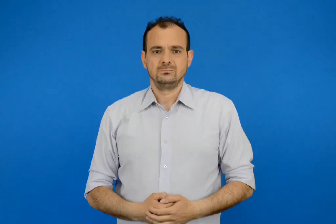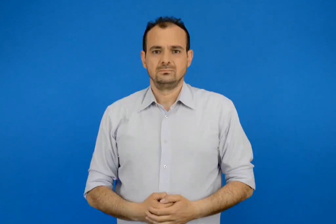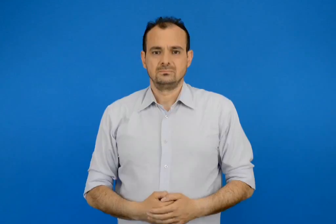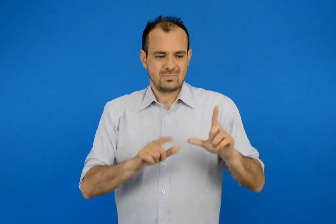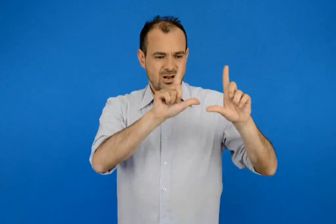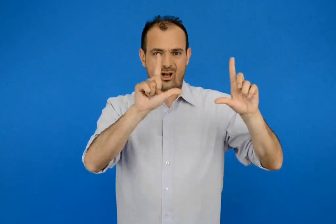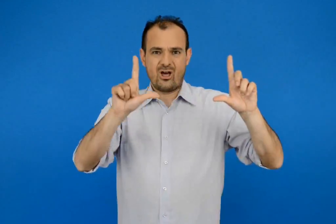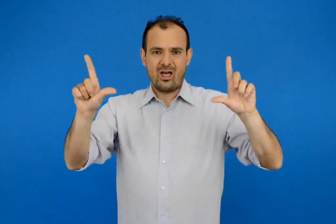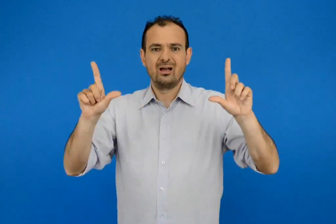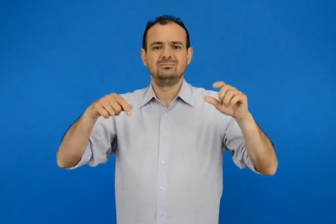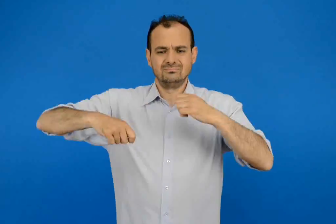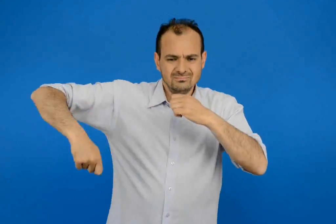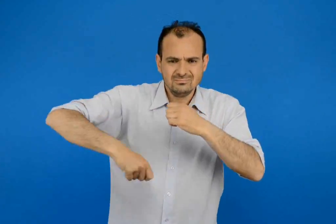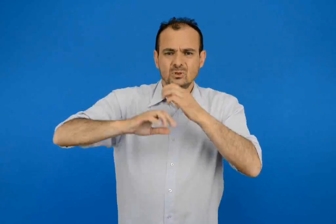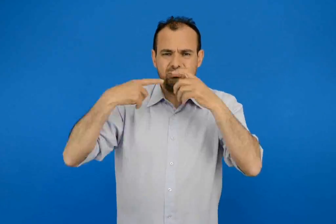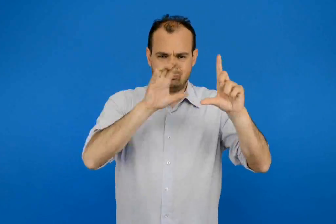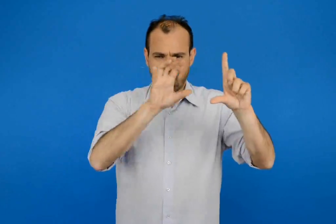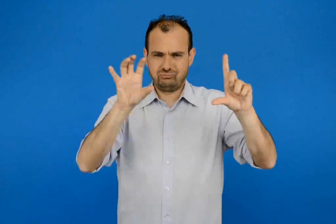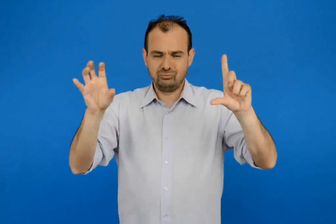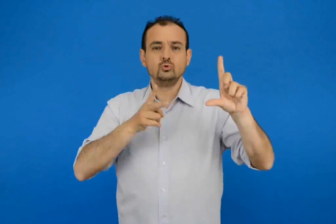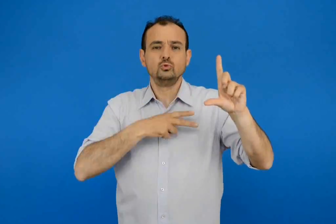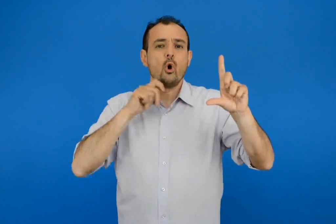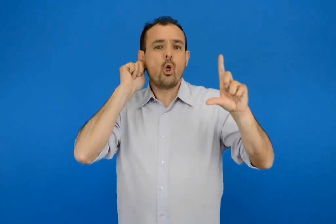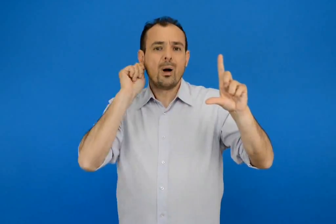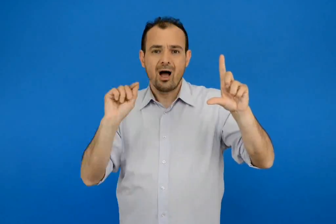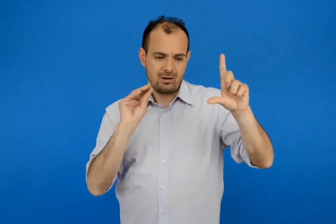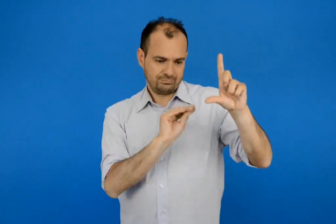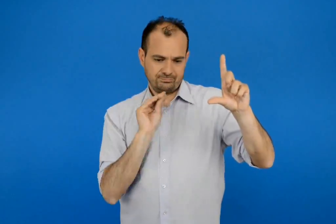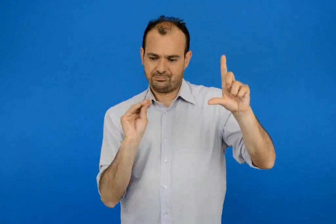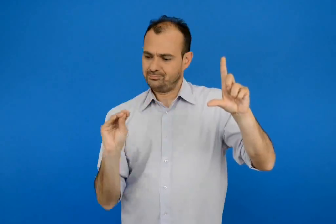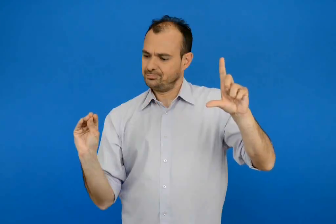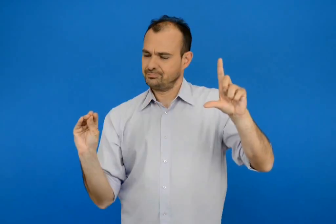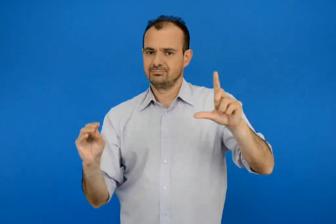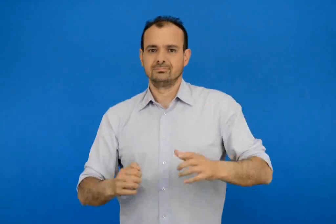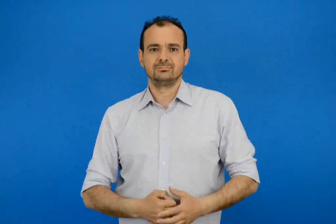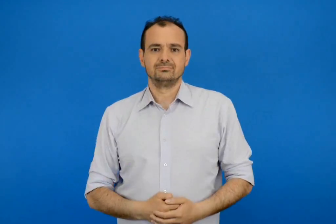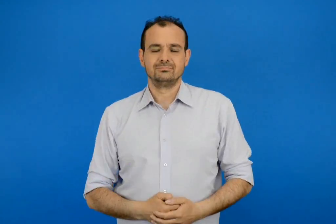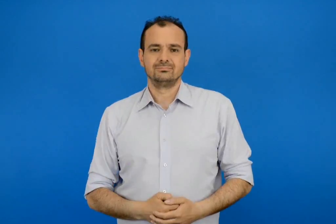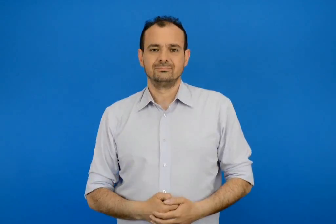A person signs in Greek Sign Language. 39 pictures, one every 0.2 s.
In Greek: γράψε το σωστό όνομα κάτω από κάθε μουσικό όργανο
